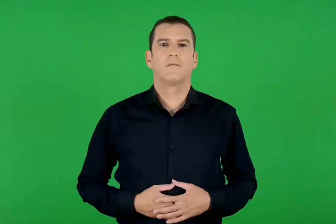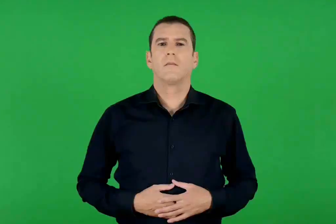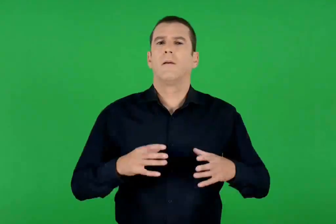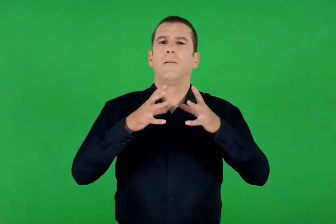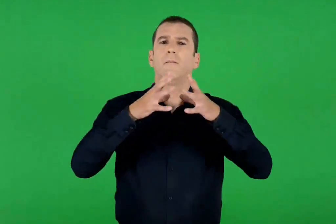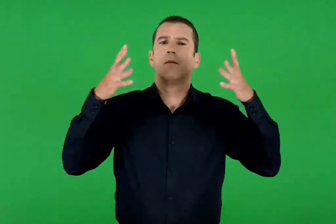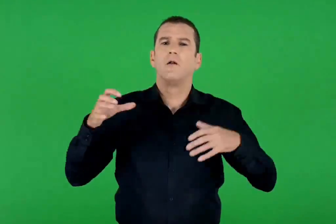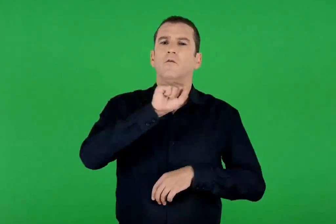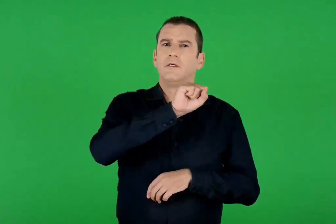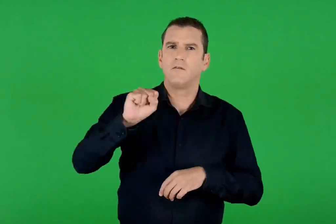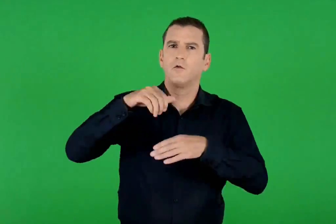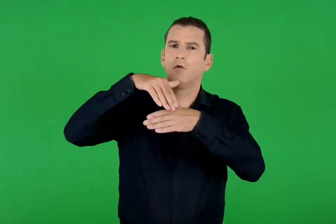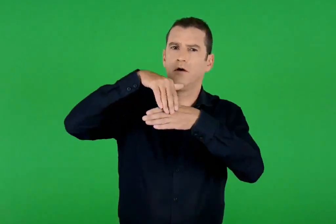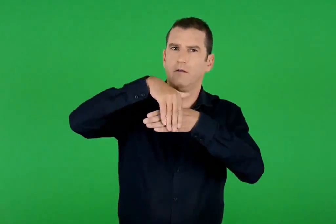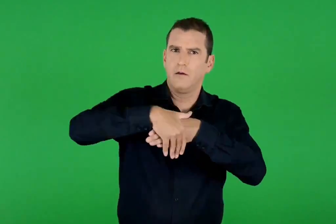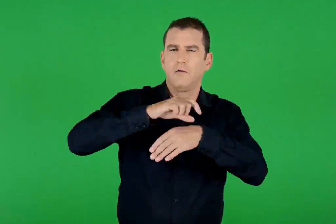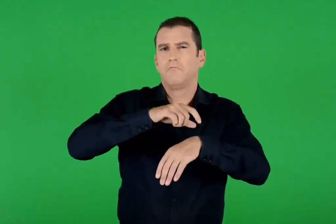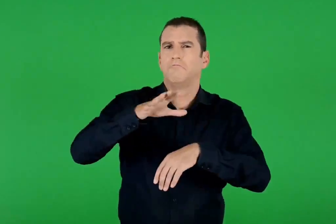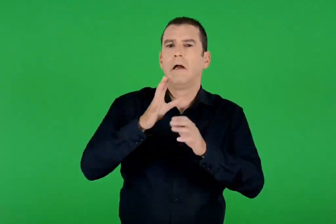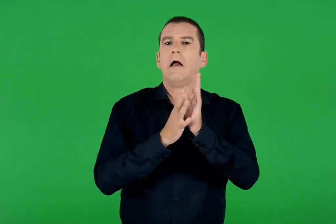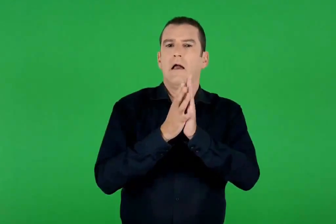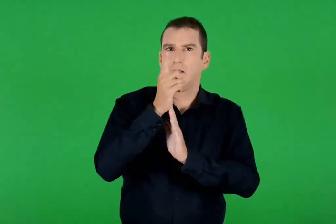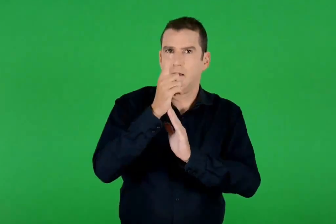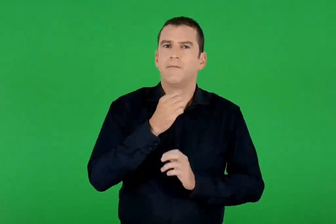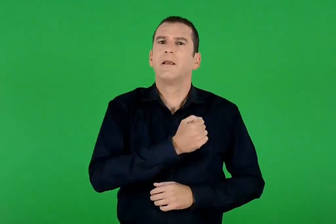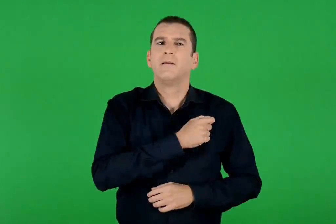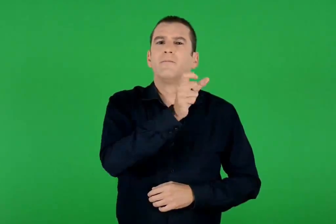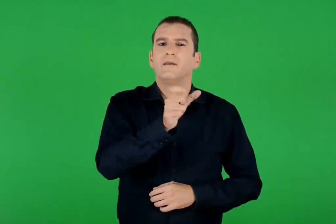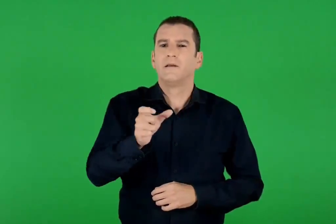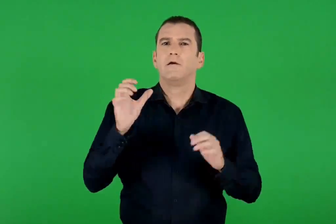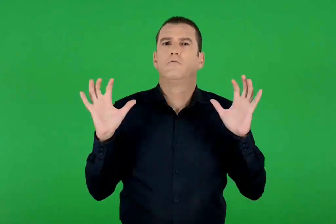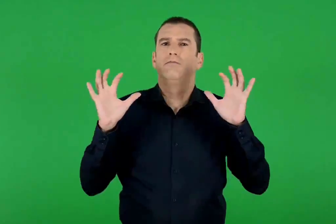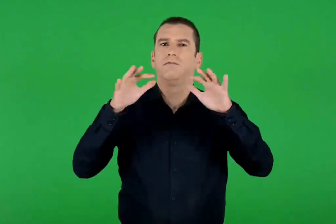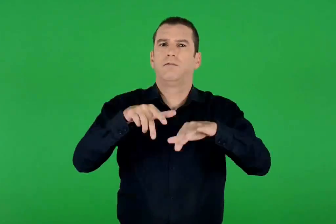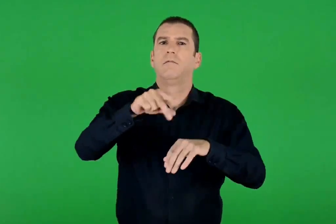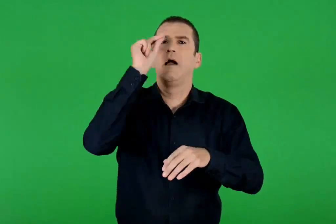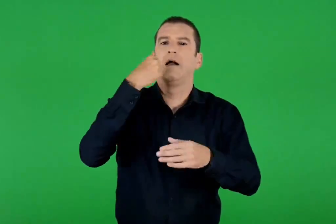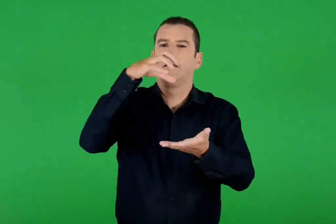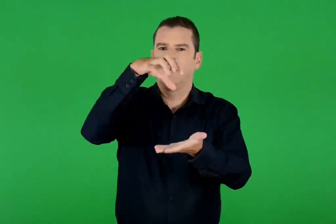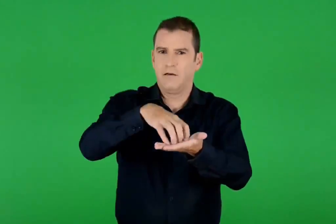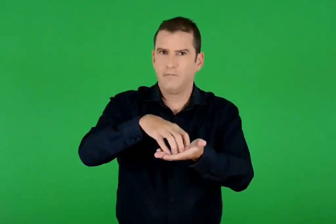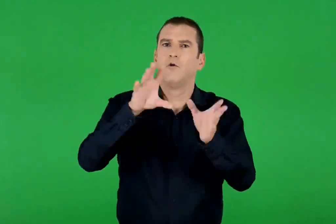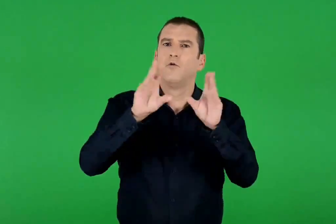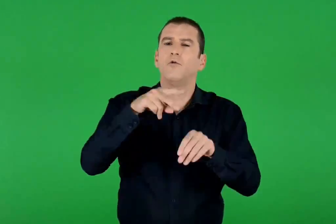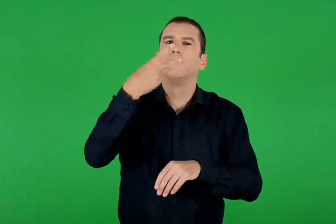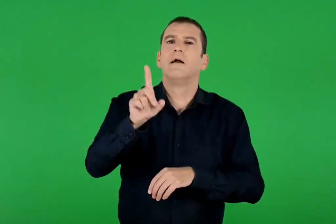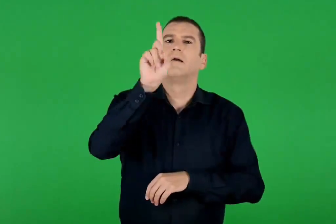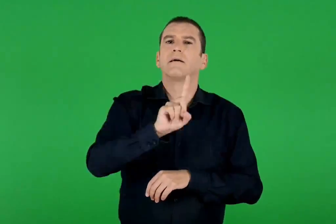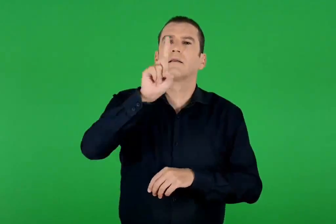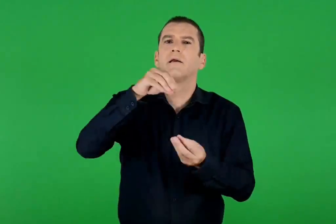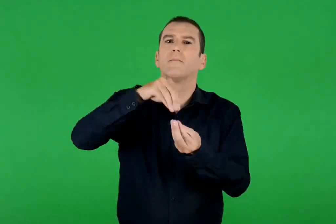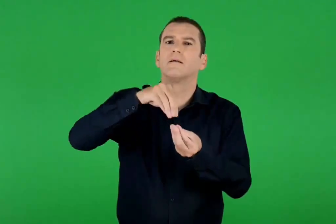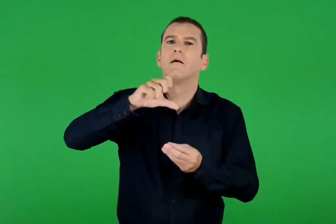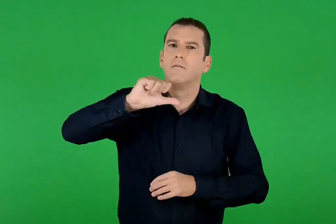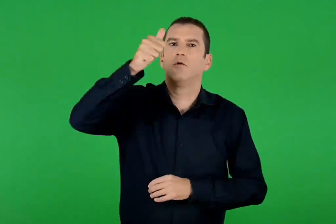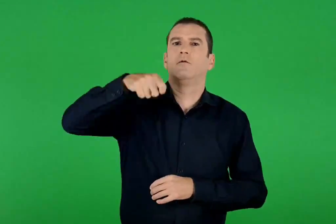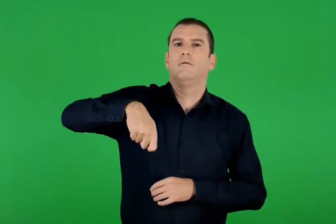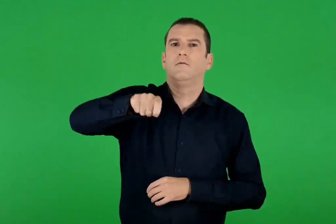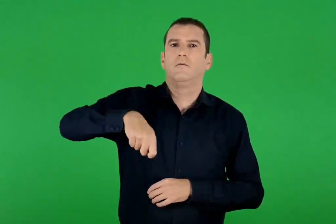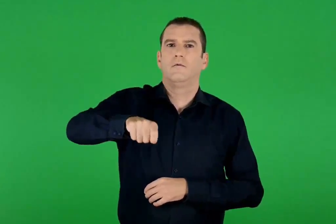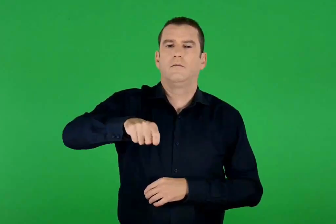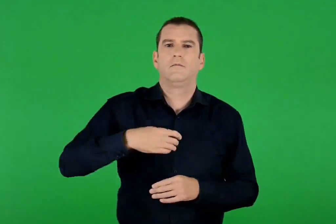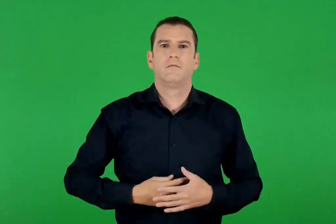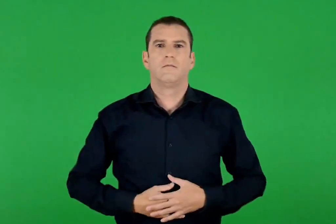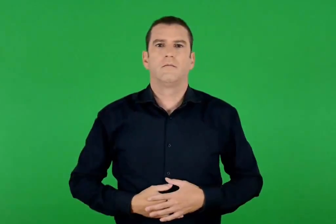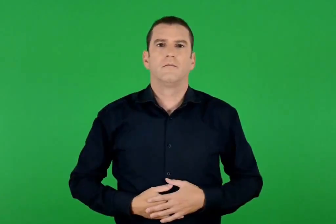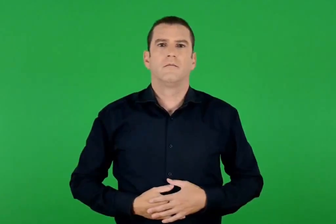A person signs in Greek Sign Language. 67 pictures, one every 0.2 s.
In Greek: τη νύχτα του μεγάλου σαββάτου , γύρω στις έντεκα , οι πιστοί συγκεντρώνονται στην εκκλησία για τον όρθρο της κυριακής του πάσχα
